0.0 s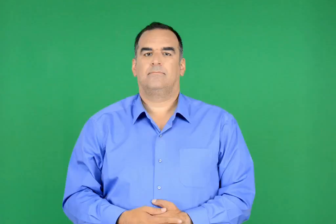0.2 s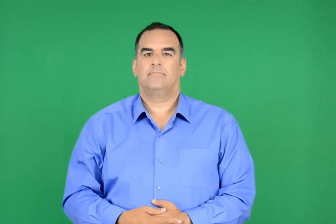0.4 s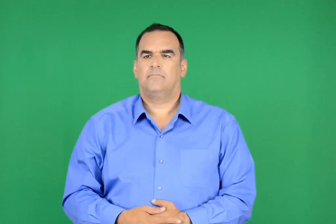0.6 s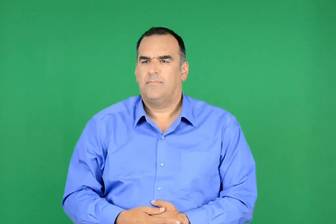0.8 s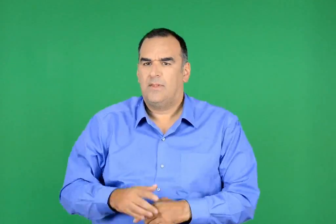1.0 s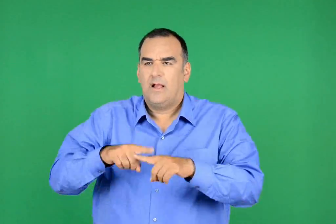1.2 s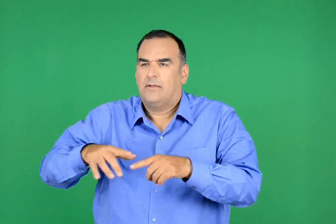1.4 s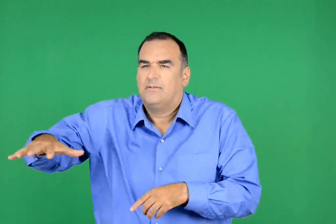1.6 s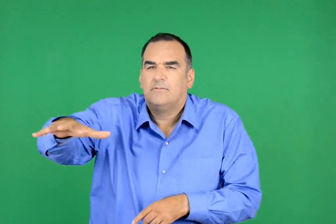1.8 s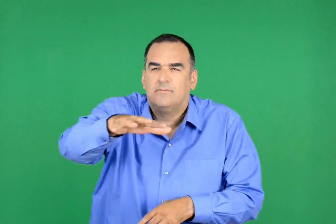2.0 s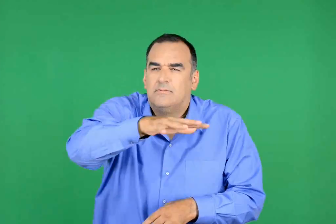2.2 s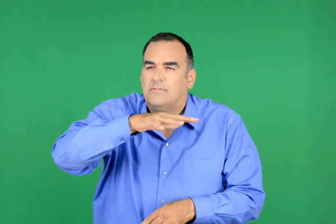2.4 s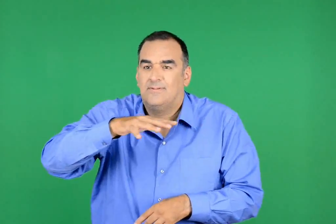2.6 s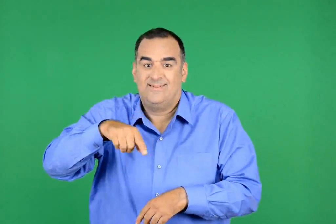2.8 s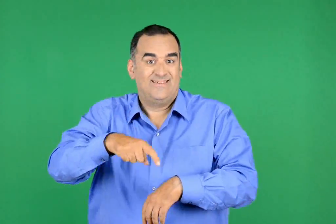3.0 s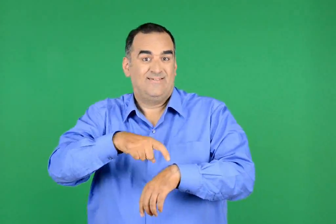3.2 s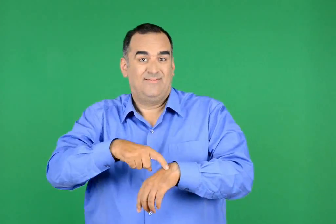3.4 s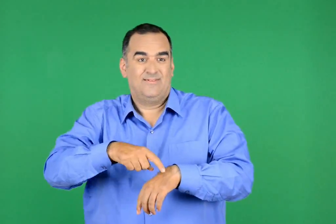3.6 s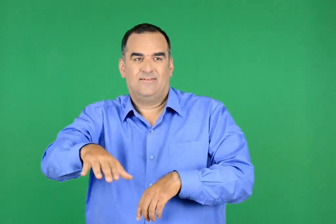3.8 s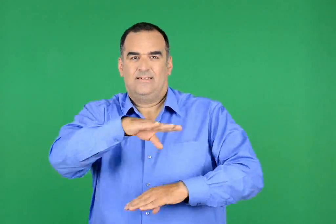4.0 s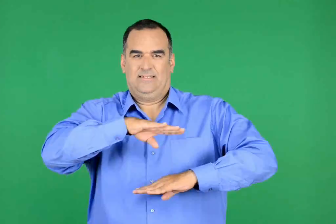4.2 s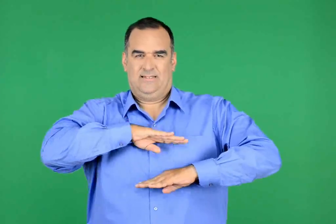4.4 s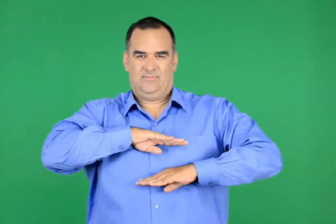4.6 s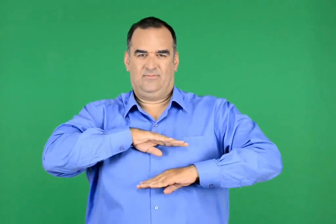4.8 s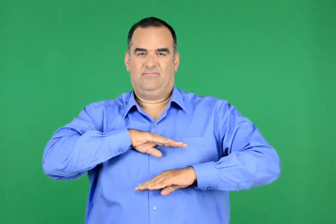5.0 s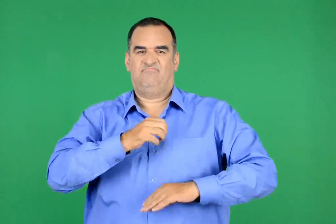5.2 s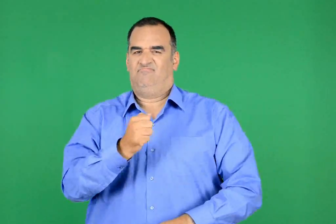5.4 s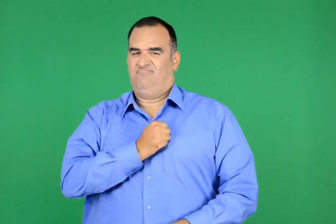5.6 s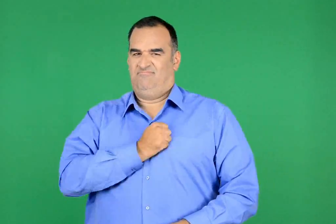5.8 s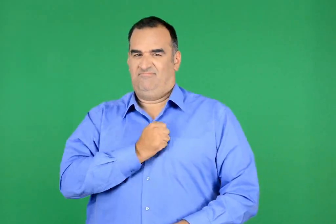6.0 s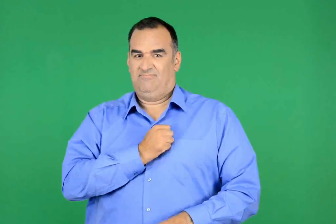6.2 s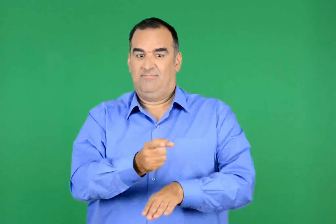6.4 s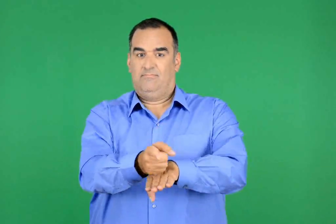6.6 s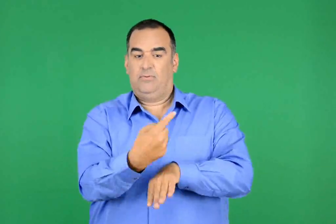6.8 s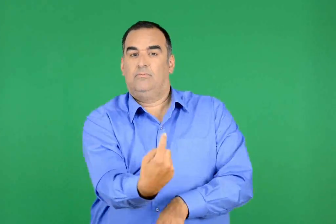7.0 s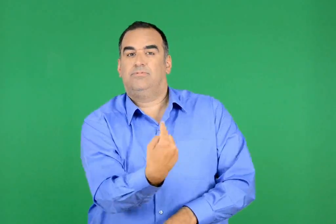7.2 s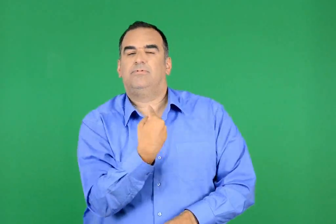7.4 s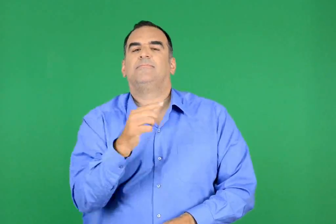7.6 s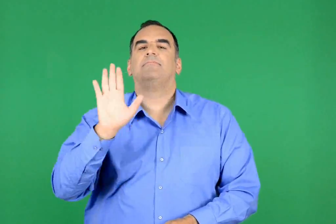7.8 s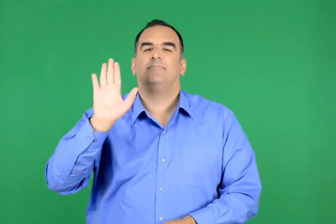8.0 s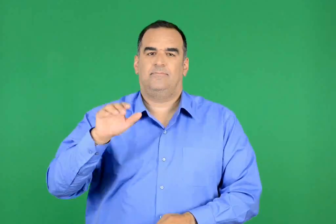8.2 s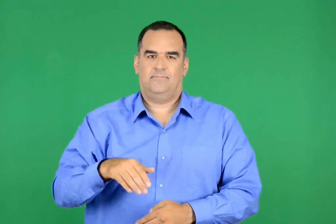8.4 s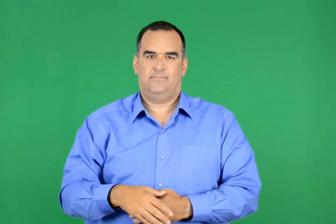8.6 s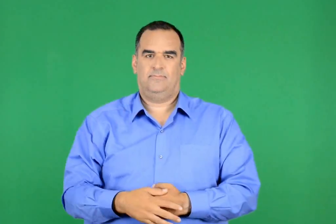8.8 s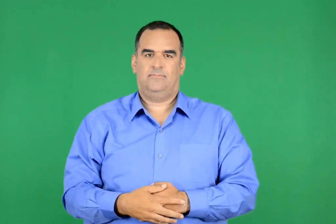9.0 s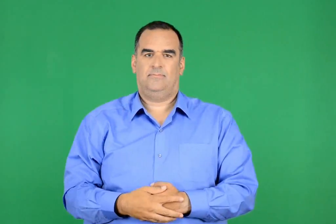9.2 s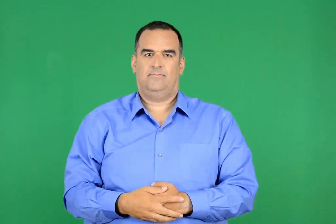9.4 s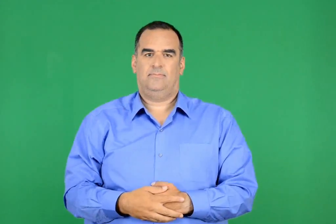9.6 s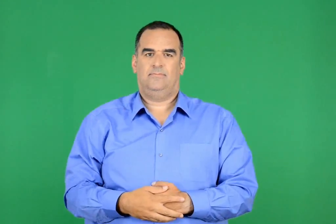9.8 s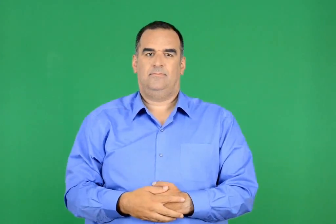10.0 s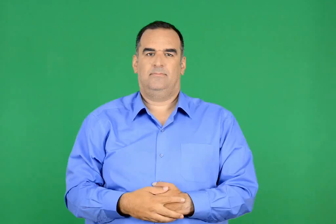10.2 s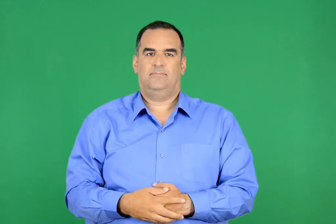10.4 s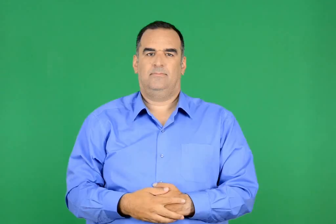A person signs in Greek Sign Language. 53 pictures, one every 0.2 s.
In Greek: αυτή τη στιγμή , έλληνες , αυτή τη στιγμή , ο στρατός είναι δικός μας , δεν θα μας χτυπήσουν
